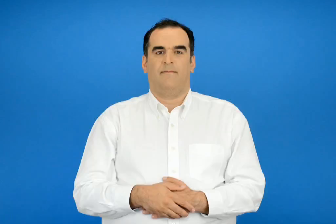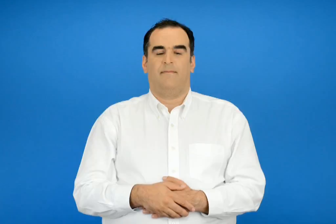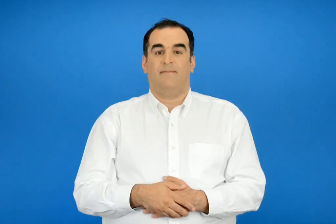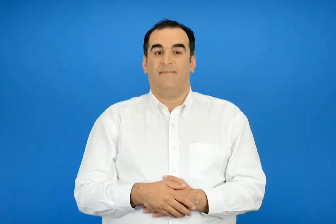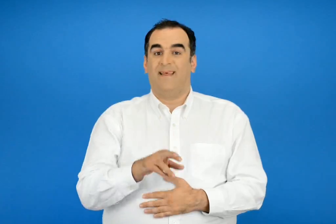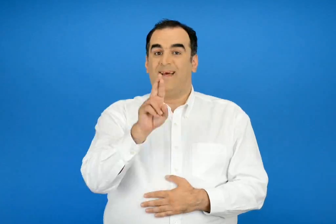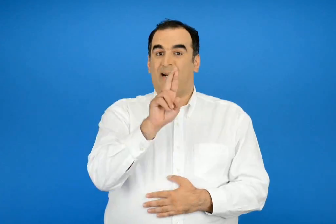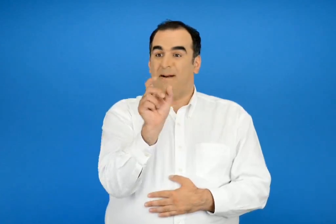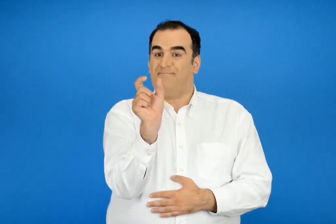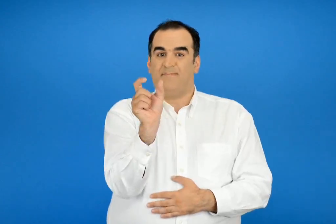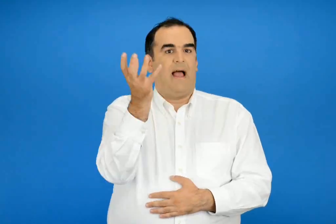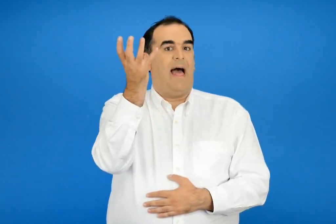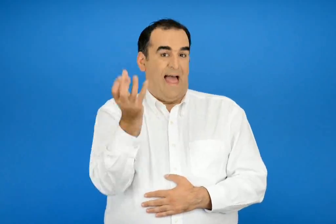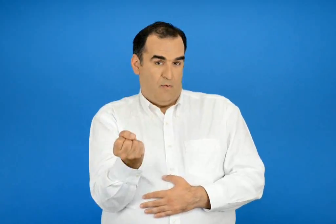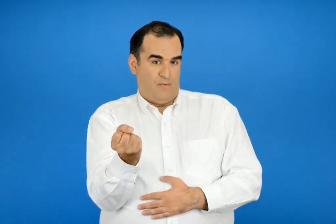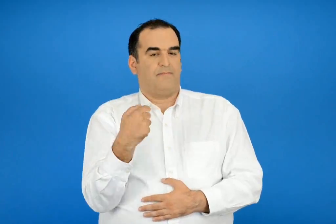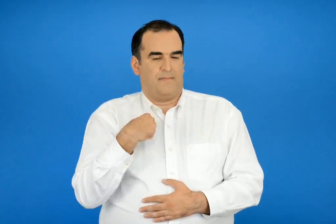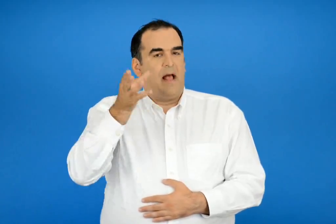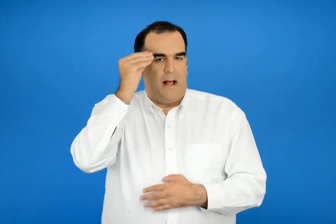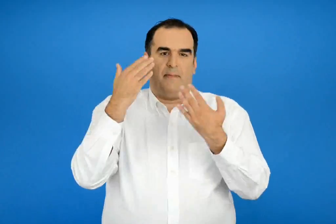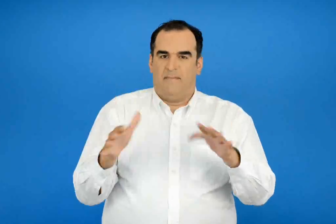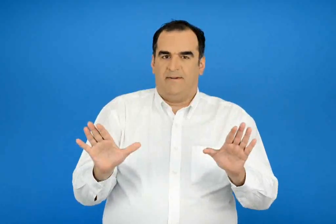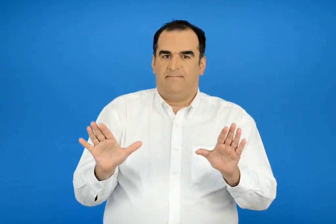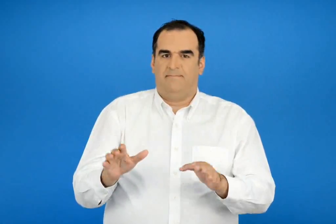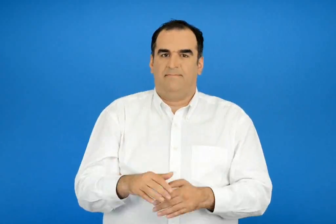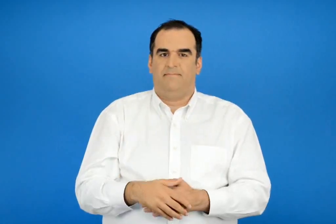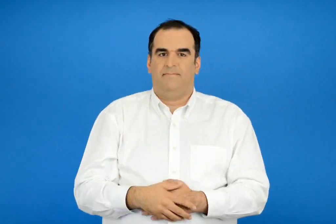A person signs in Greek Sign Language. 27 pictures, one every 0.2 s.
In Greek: έμαθα το ρήμα έχω
